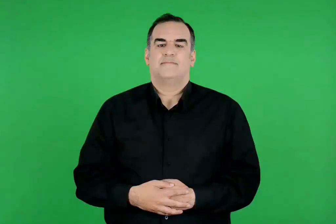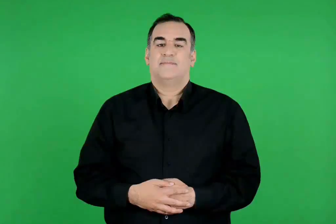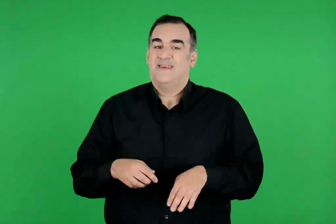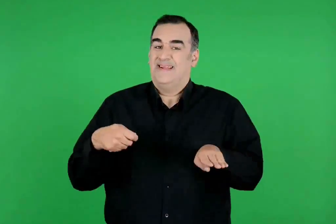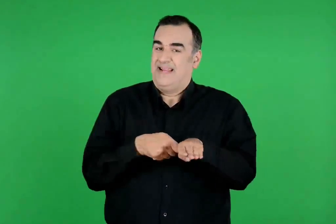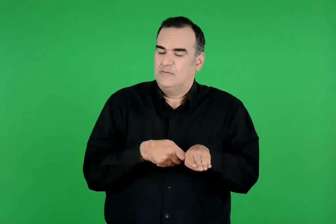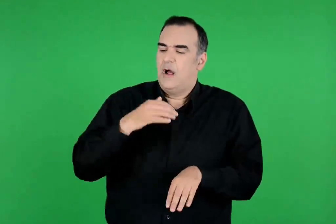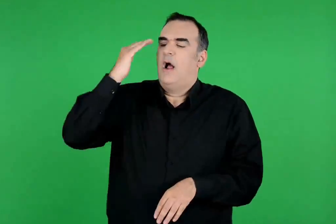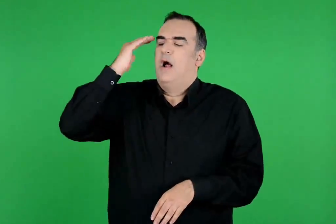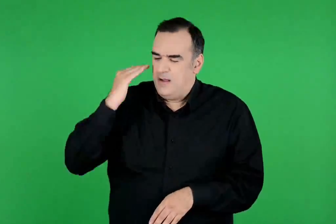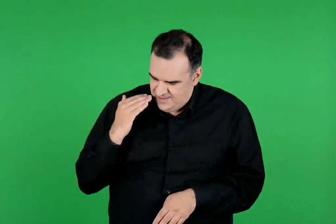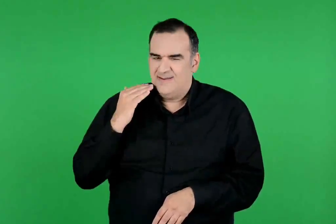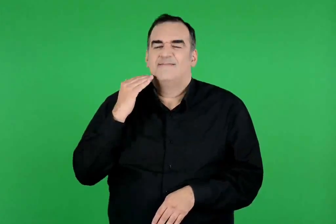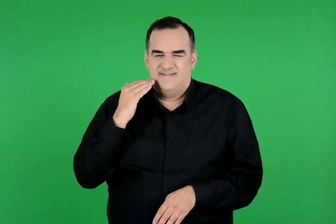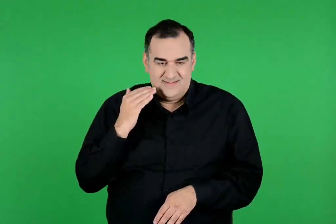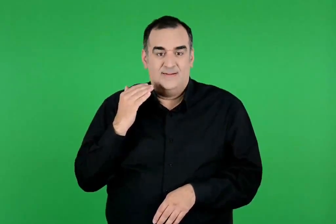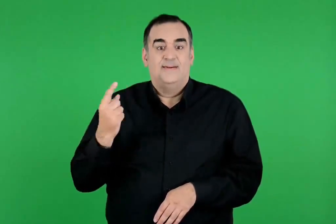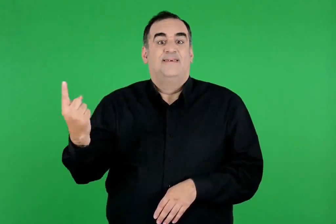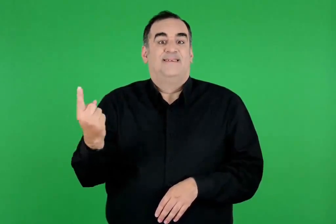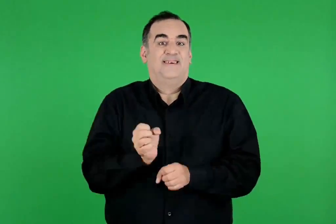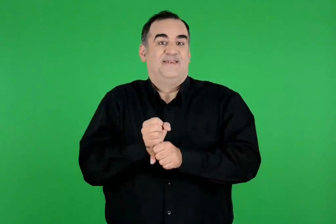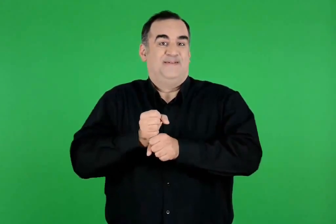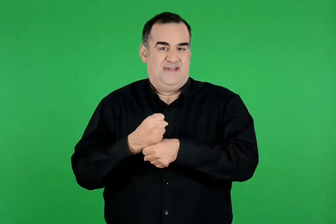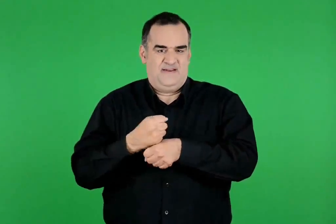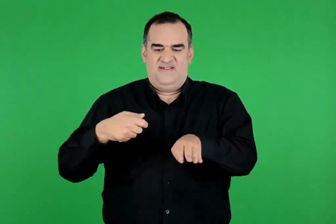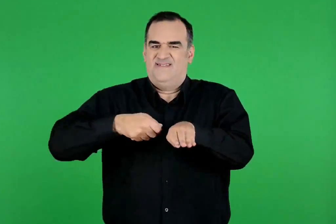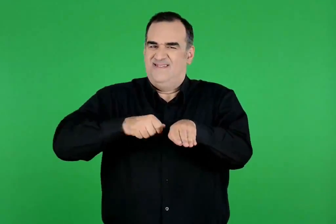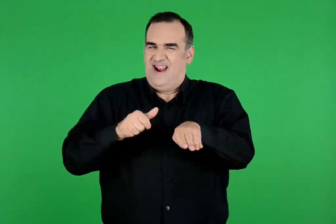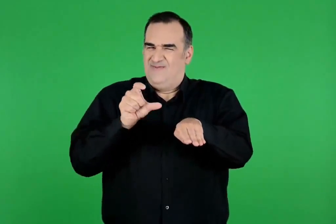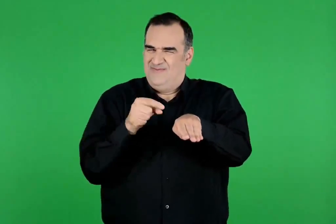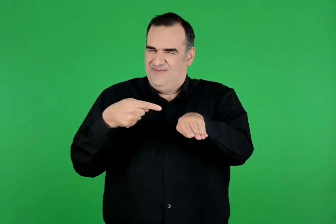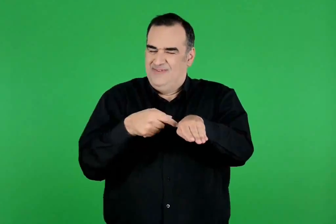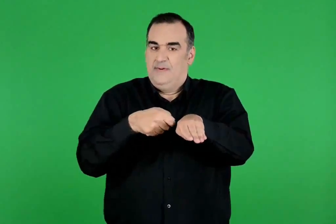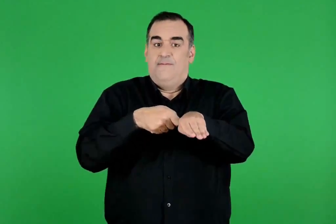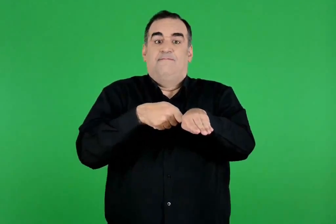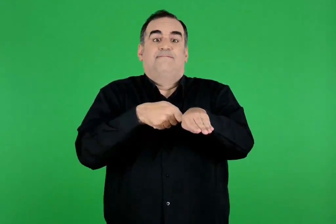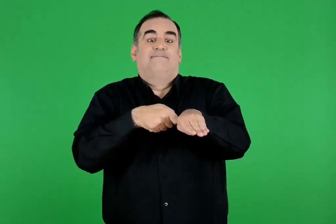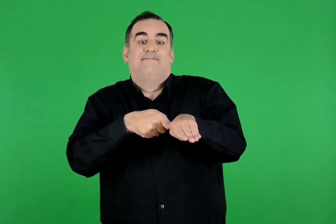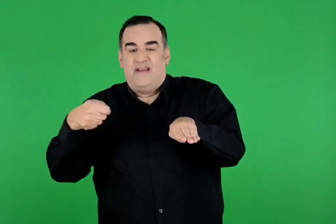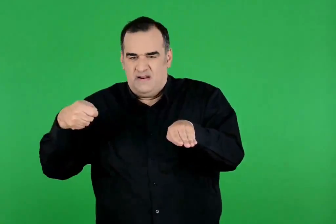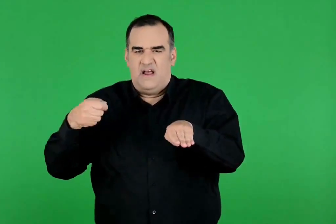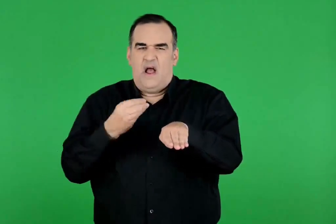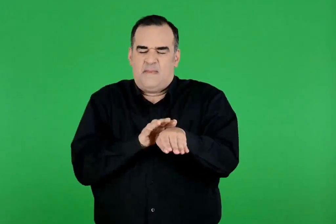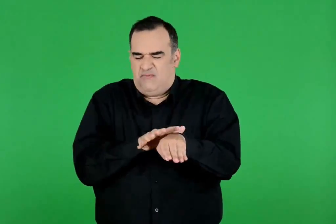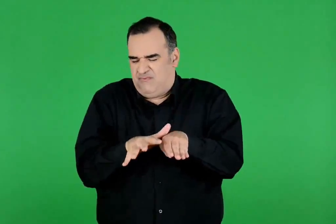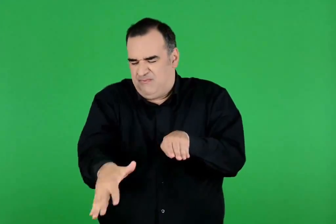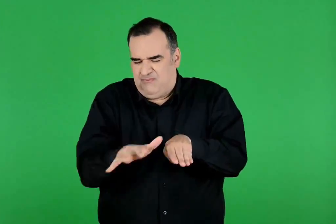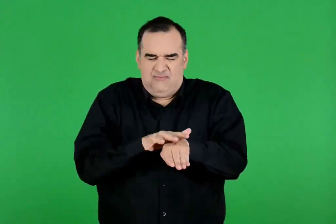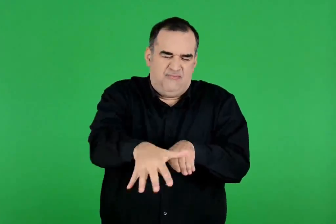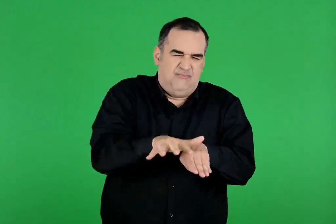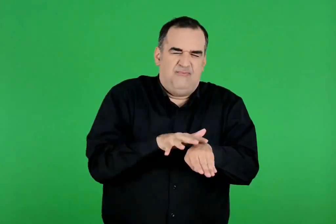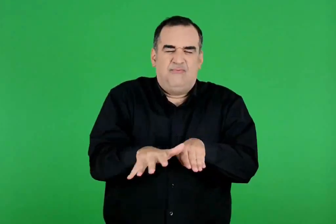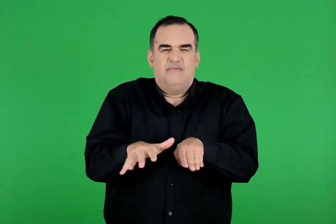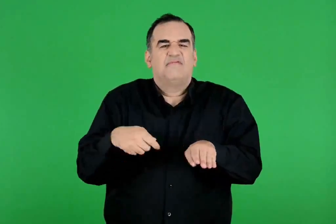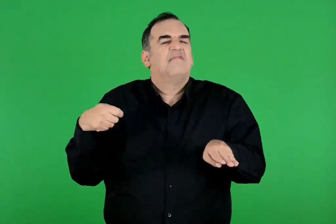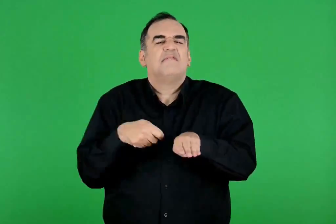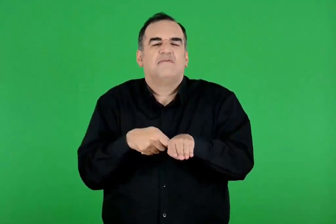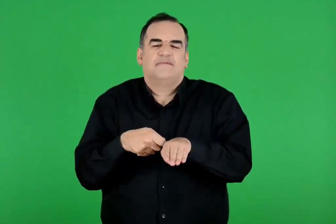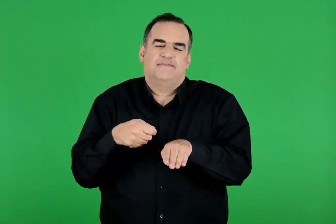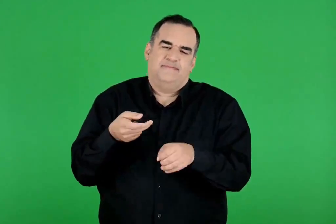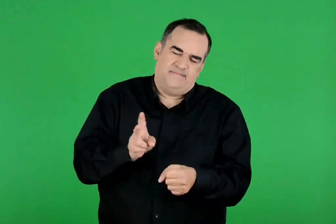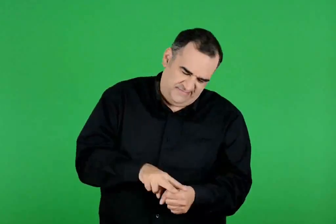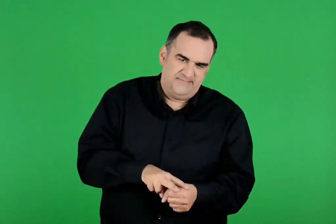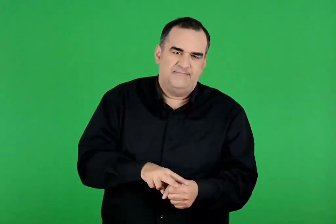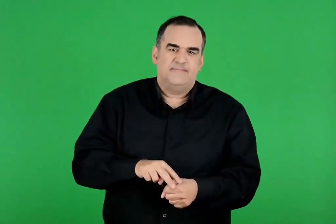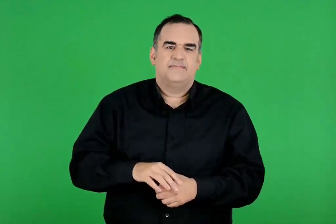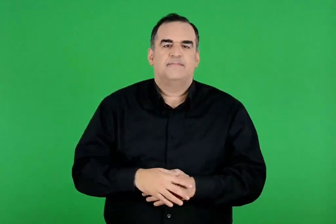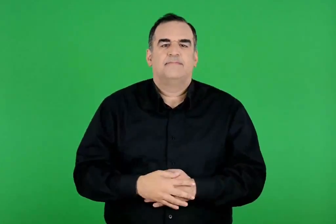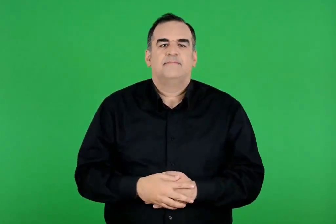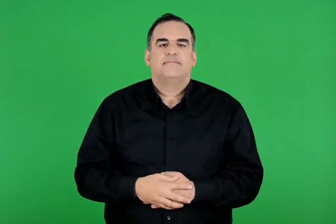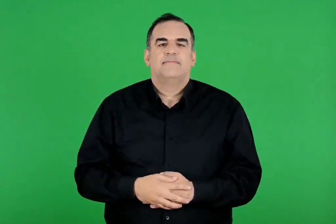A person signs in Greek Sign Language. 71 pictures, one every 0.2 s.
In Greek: ο τάλως την πίστεψε. όταν όμως η μήδεια τράβηξε το χάλκινο καρφί από το πόδι του , το αίμα του όλο χύθηκε κι ο τάλως έπεσε νεκρός
